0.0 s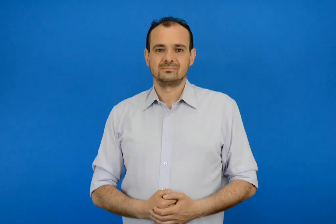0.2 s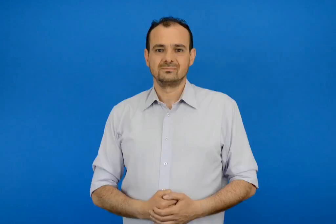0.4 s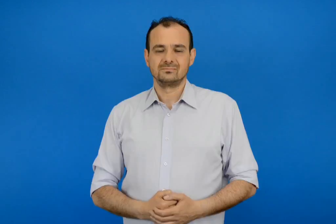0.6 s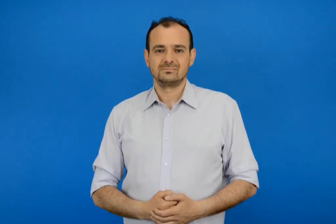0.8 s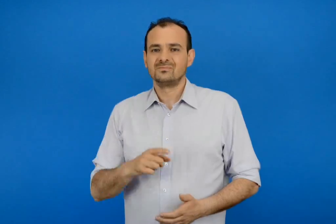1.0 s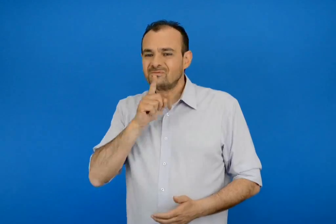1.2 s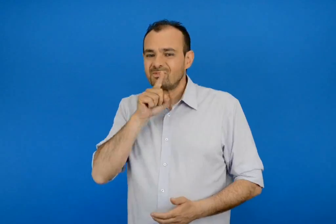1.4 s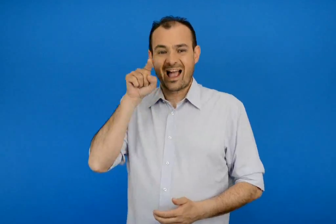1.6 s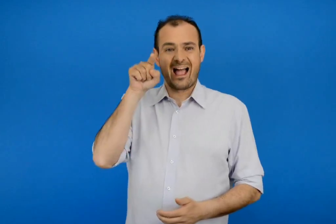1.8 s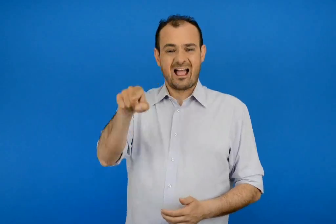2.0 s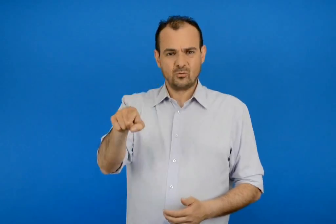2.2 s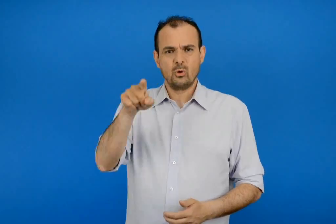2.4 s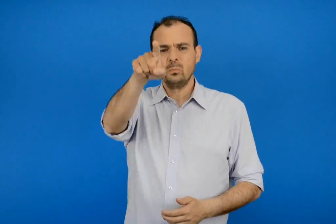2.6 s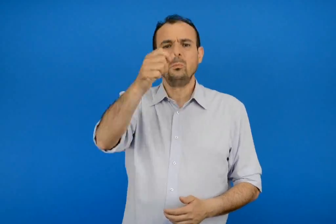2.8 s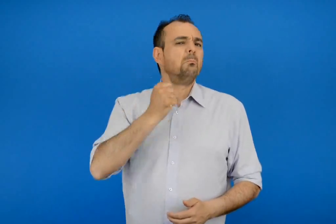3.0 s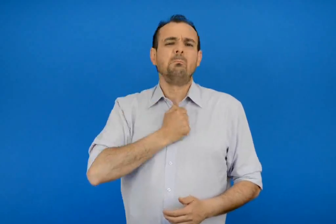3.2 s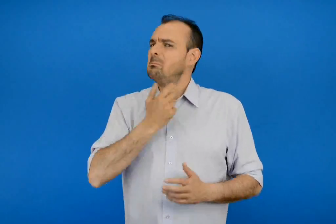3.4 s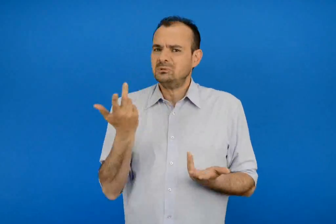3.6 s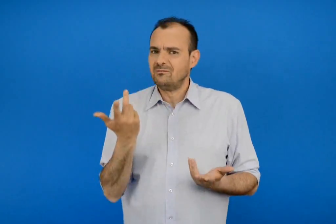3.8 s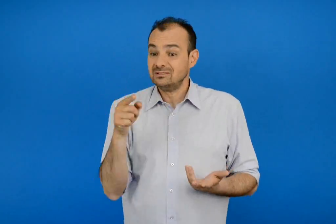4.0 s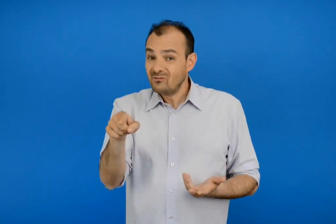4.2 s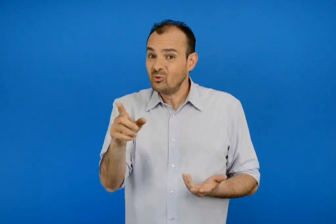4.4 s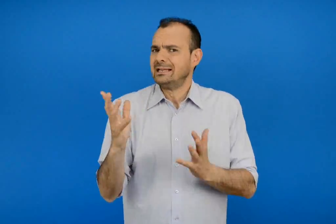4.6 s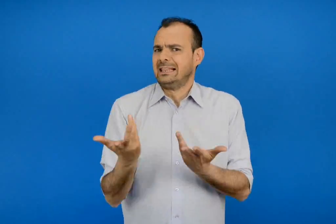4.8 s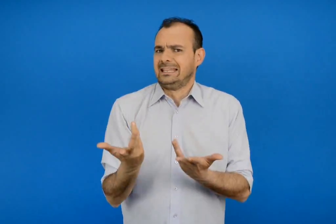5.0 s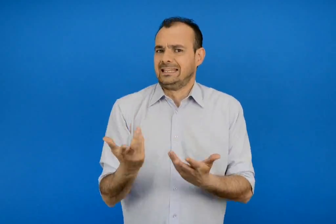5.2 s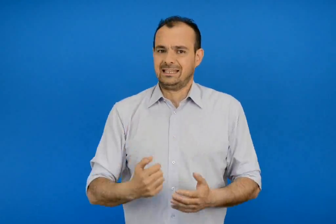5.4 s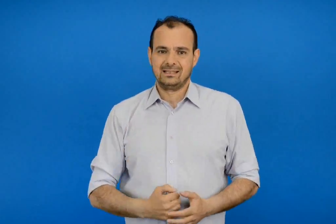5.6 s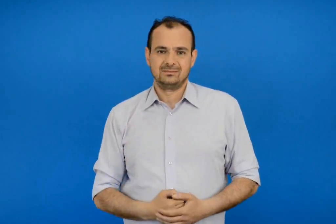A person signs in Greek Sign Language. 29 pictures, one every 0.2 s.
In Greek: γιατί νομίζεις ότι συνέβαινε αυτό ;
